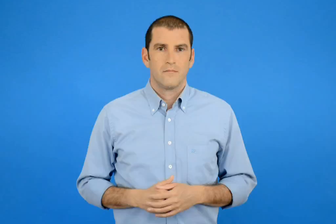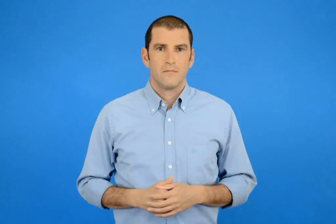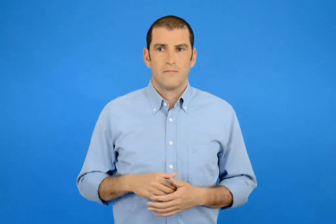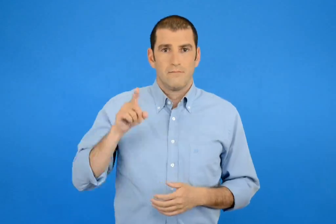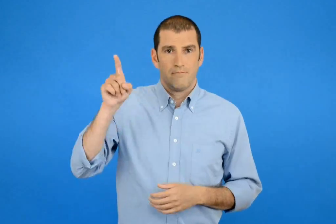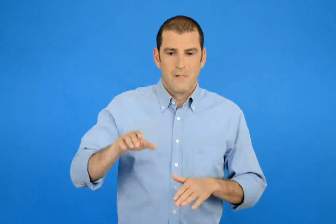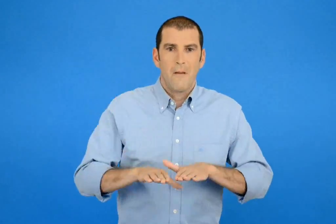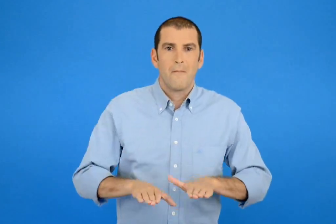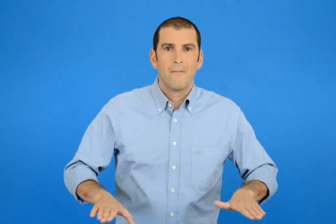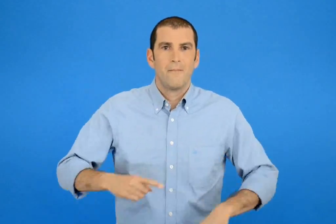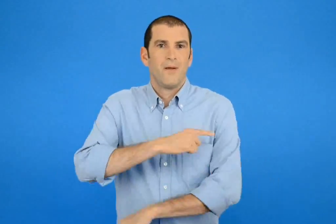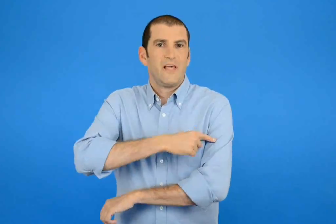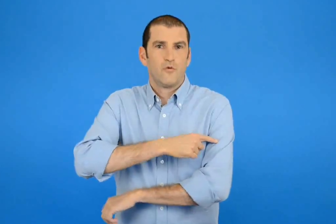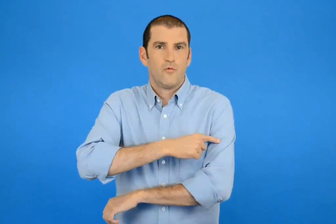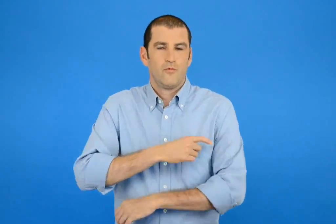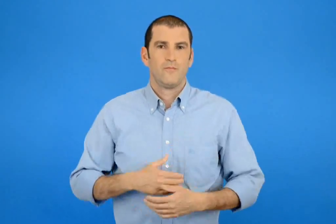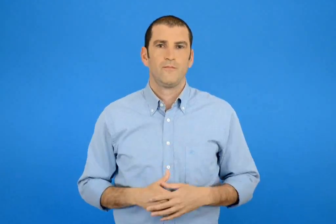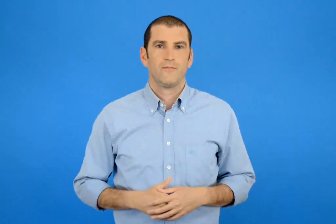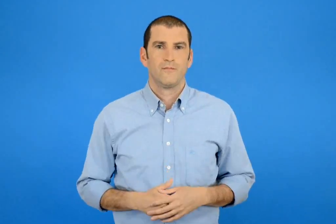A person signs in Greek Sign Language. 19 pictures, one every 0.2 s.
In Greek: στον παιδίατρο
